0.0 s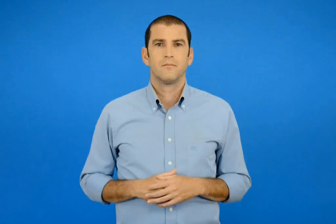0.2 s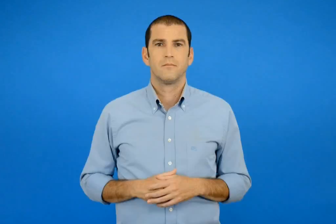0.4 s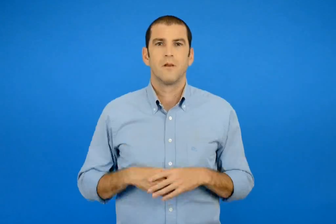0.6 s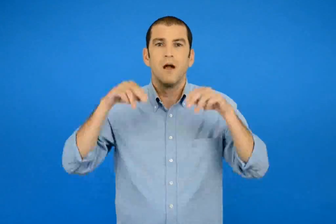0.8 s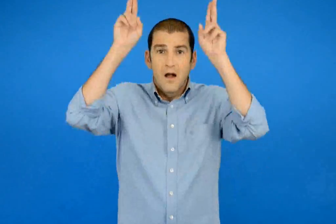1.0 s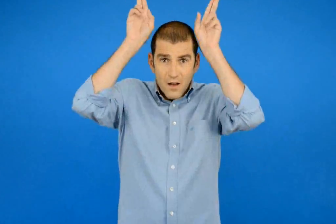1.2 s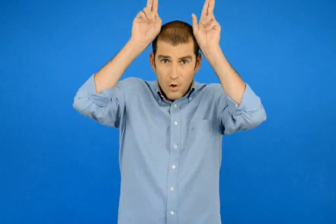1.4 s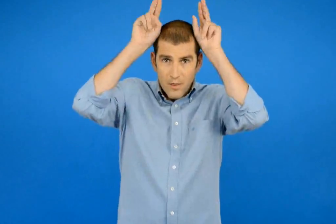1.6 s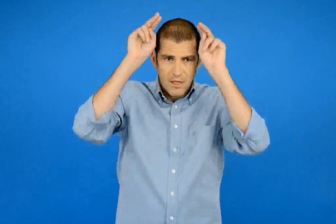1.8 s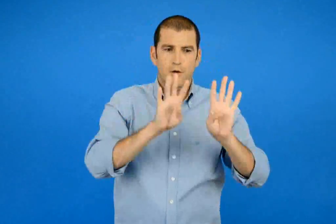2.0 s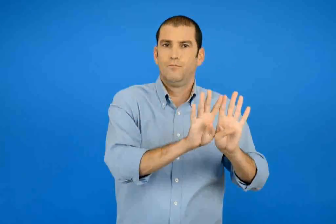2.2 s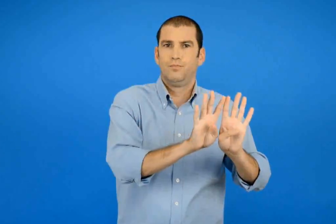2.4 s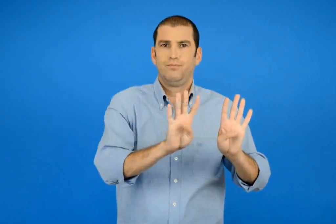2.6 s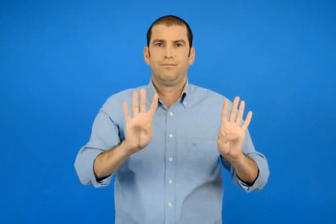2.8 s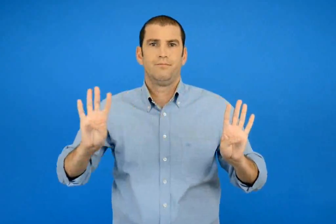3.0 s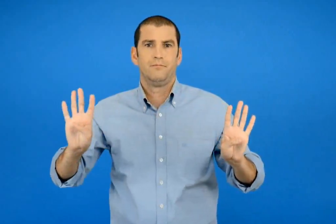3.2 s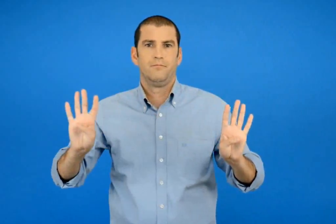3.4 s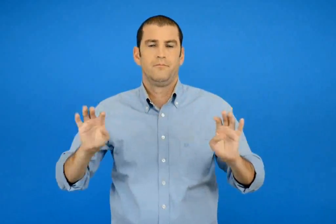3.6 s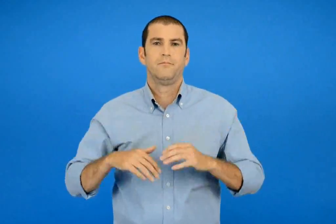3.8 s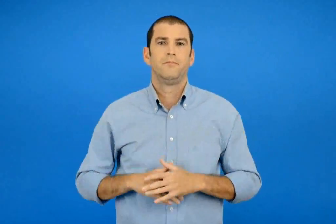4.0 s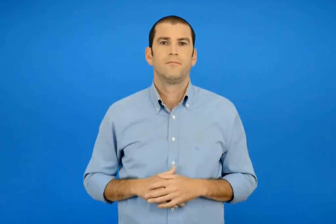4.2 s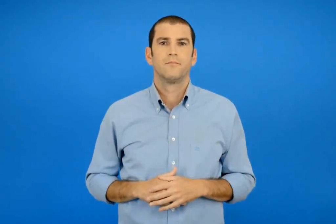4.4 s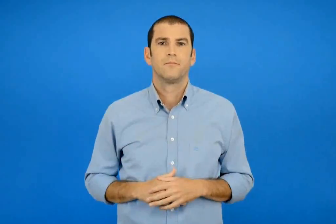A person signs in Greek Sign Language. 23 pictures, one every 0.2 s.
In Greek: λαγουδάκια στη σειρά
